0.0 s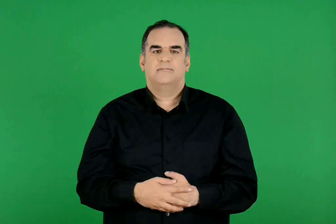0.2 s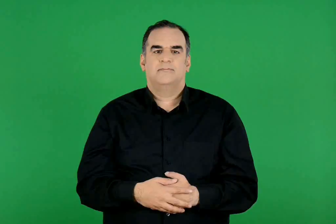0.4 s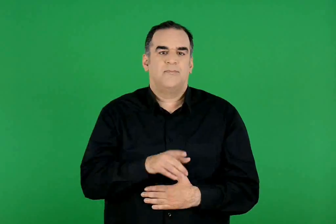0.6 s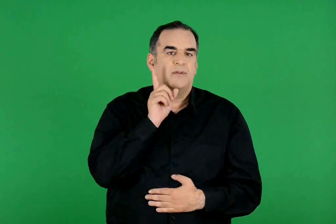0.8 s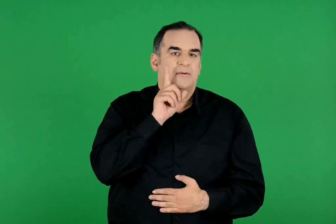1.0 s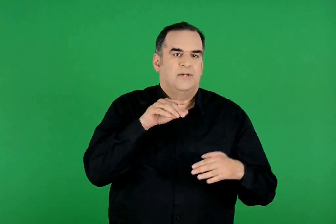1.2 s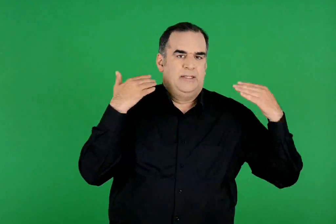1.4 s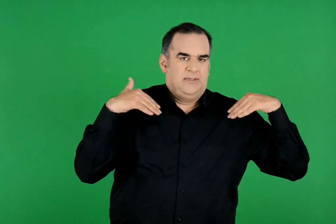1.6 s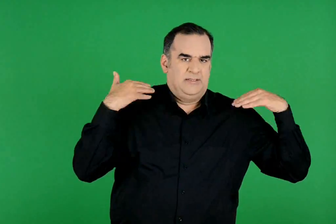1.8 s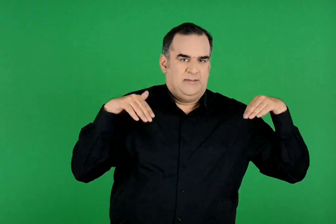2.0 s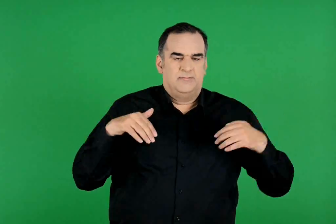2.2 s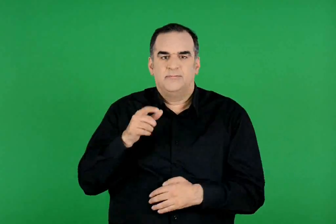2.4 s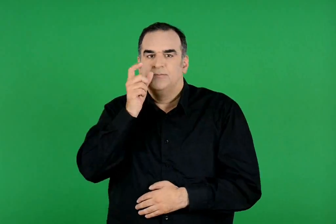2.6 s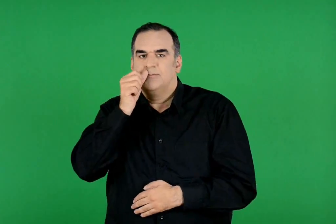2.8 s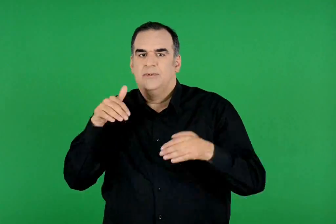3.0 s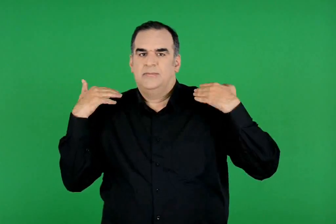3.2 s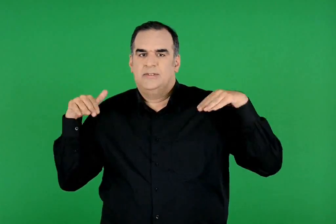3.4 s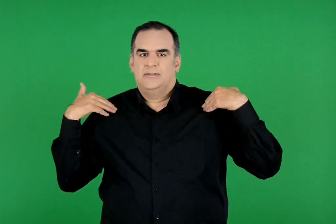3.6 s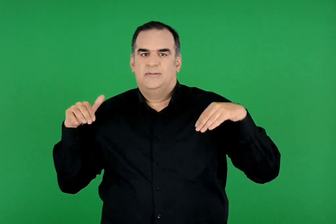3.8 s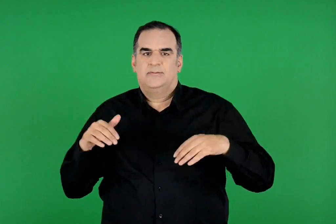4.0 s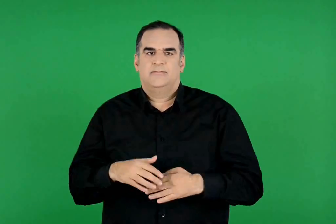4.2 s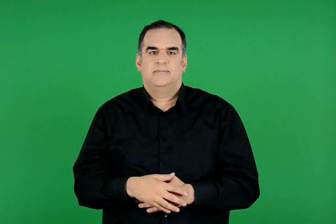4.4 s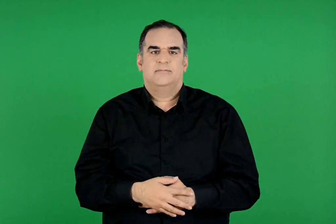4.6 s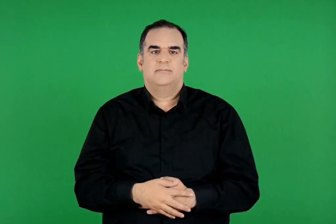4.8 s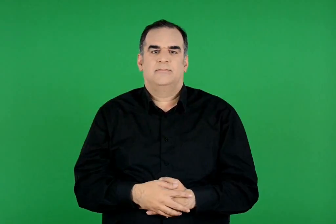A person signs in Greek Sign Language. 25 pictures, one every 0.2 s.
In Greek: γυμνάστρια ή γυμναστής
